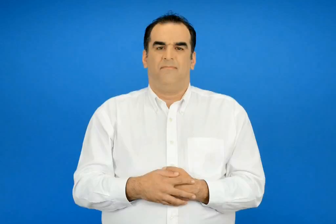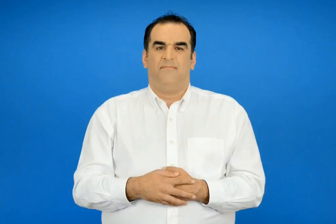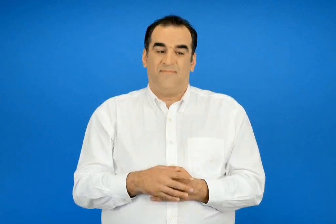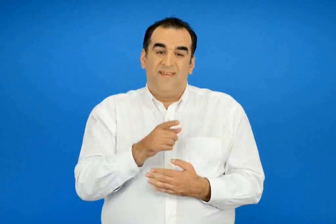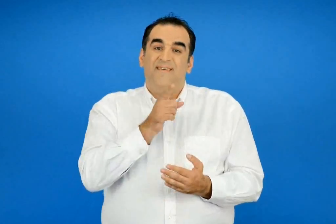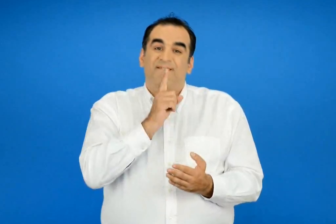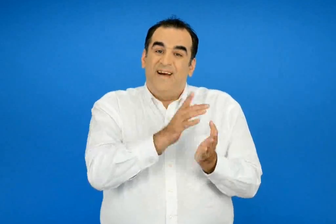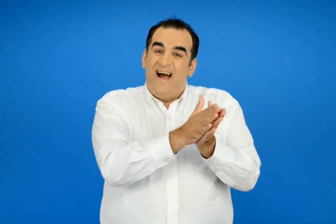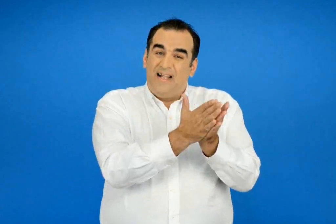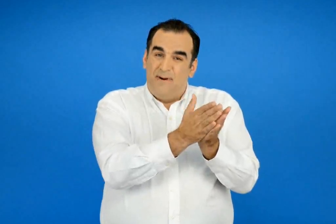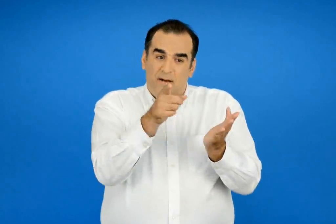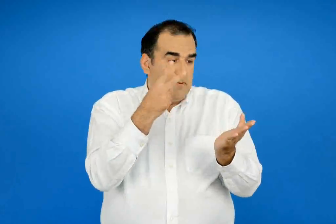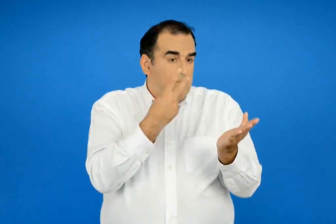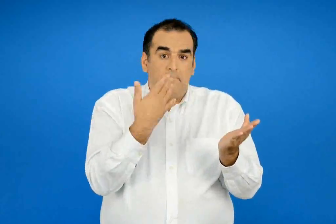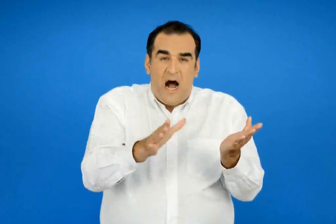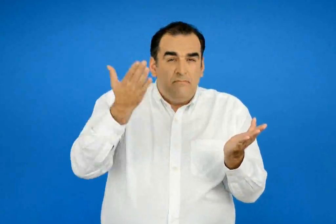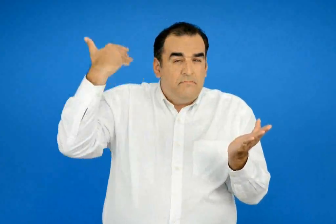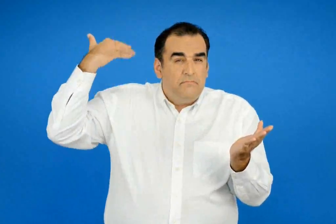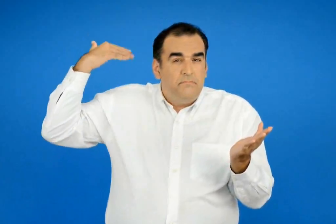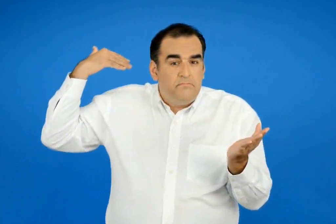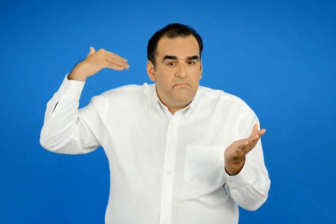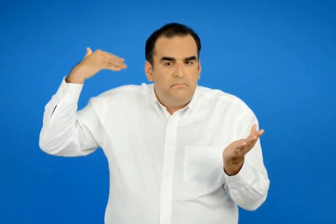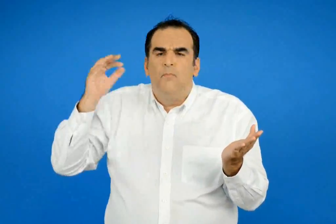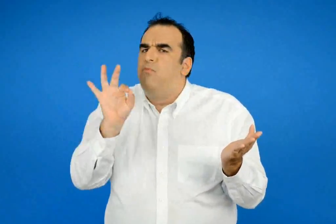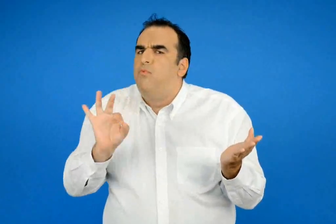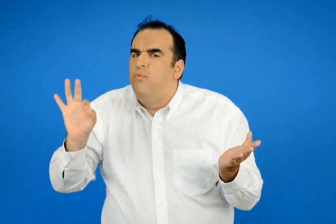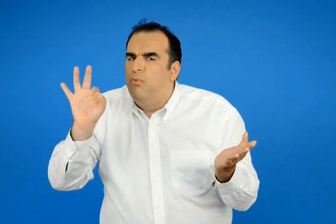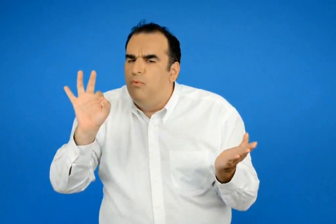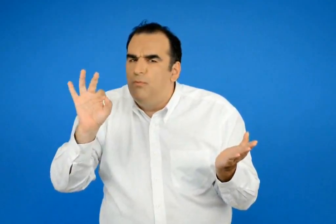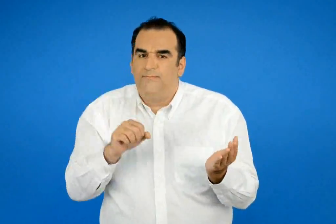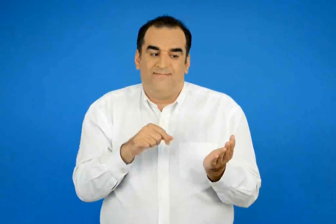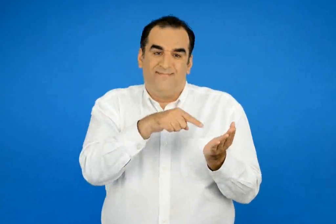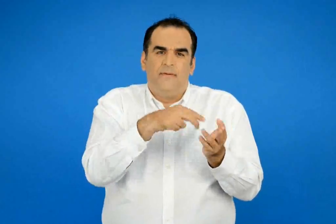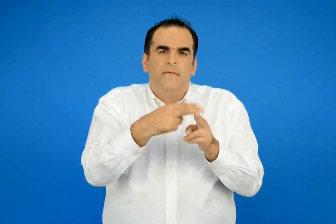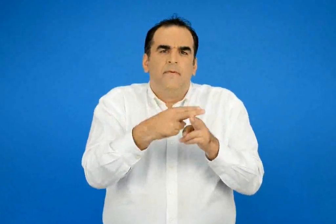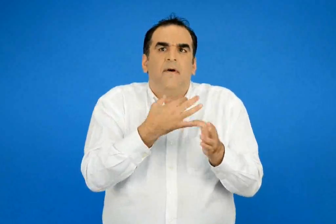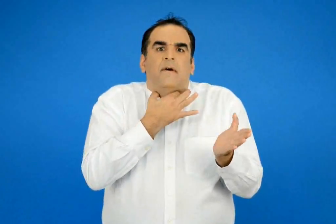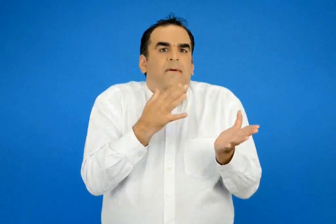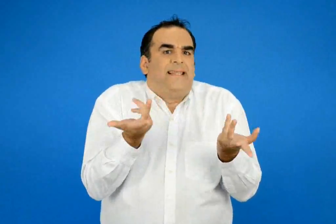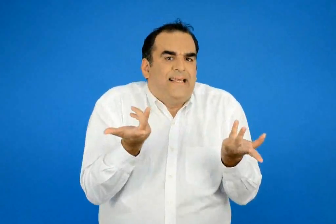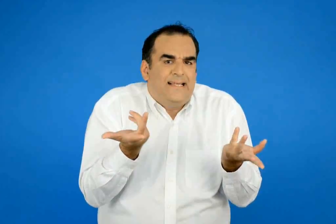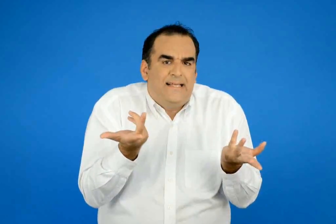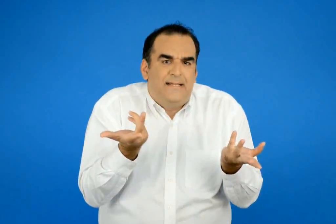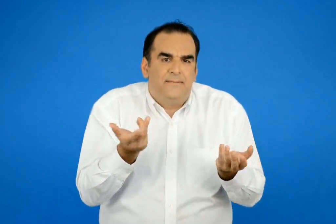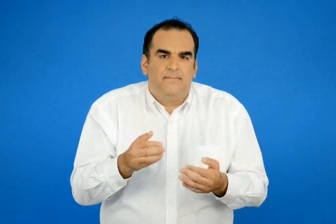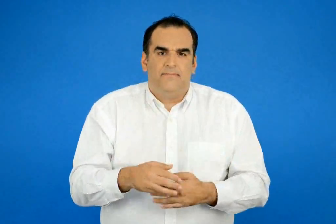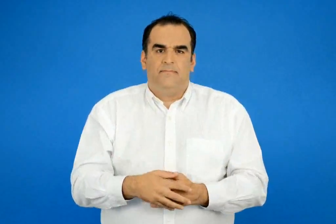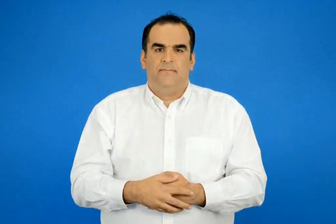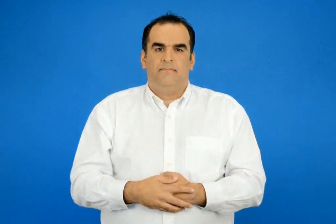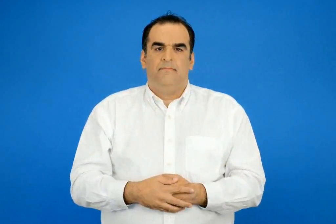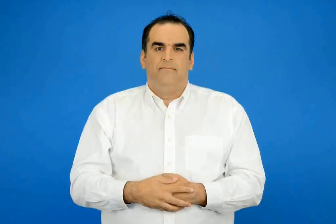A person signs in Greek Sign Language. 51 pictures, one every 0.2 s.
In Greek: έχεις δει άλλη φορά τέτοια έντυπα ; που ; σε τι χρησιμεύουν ;
